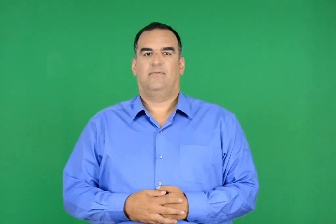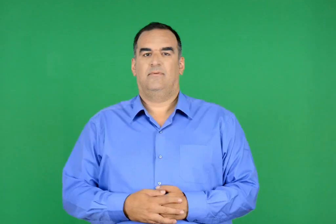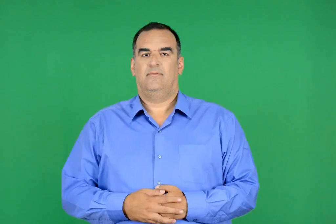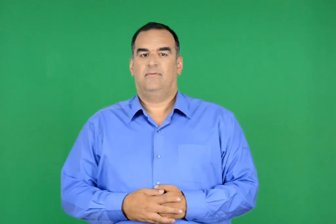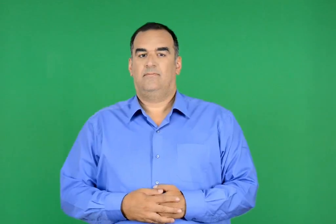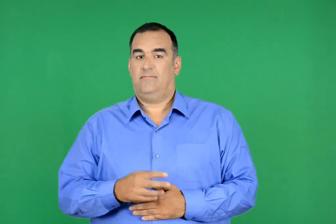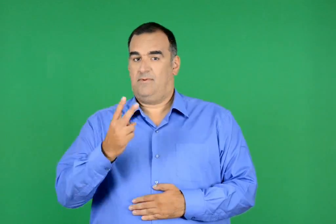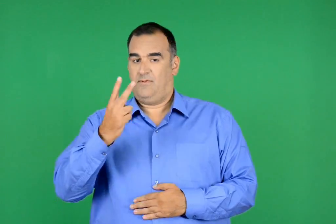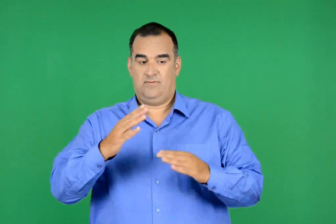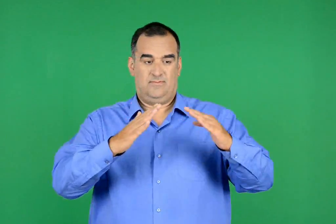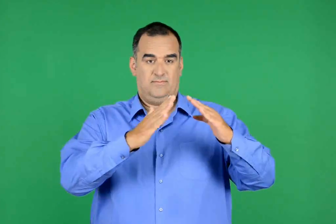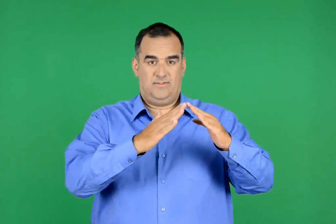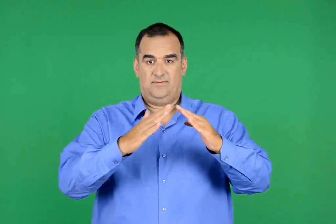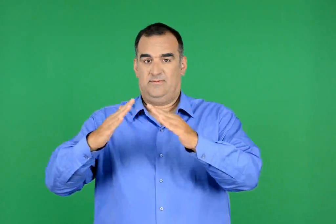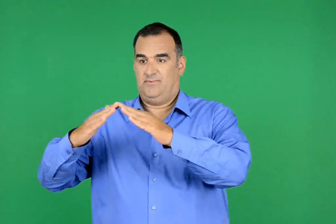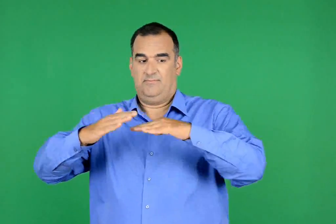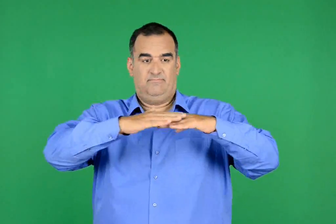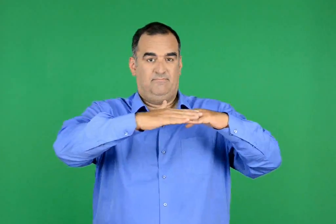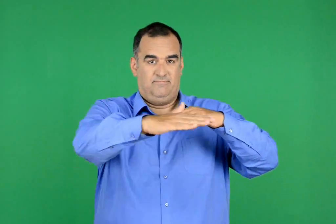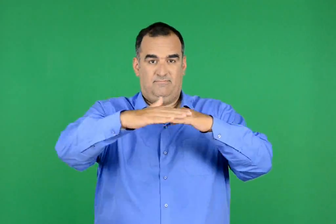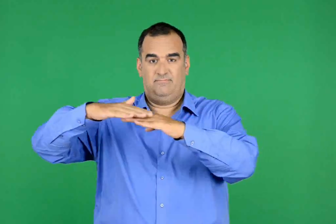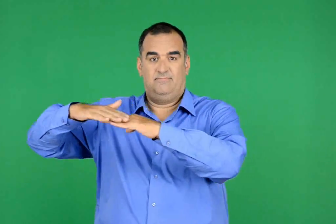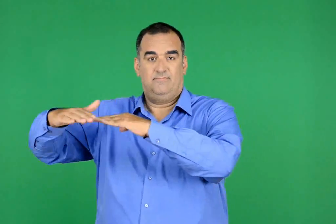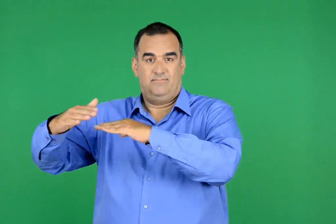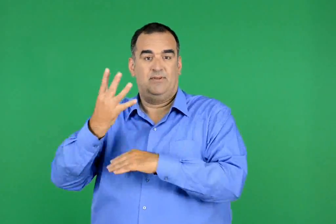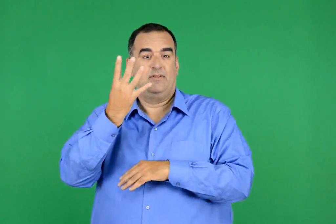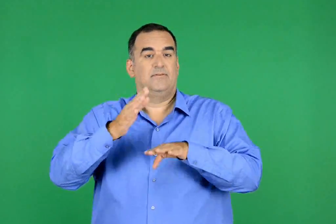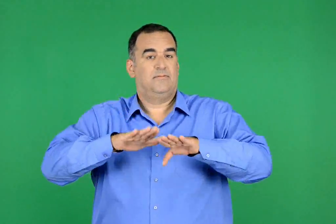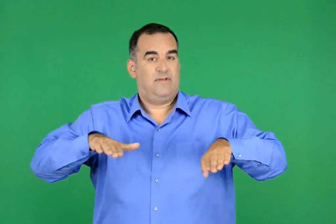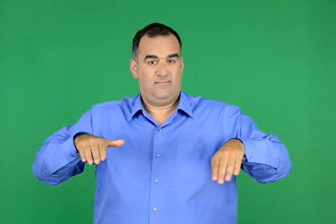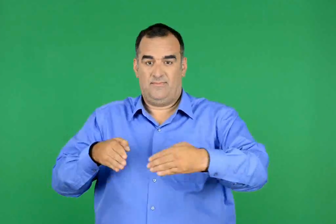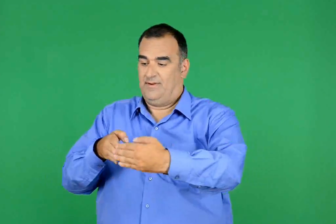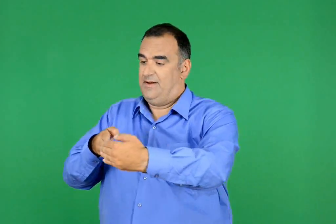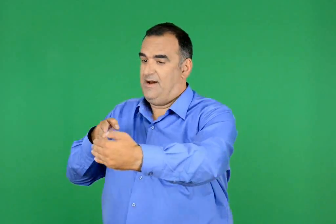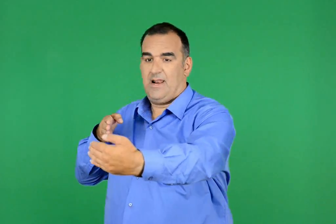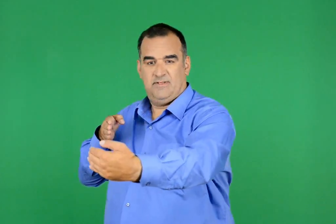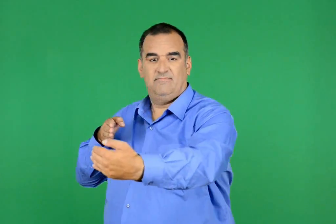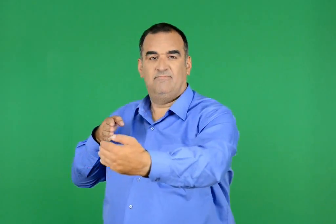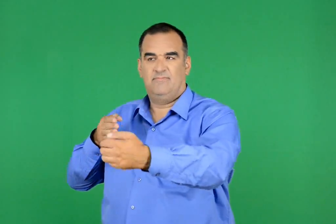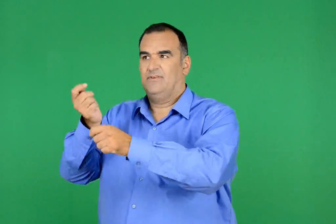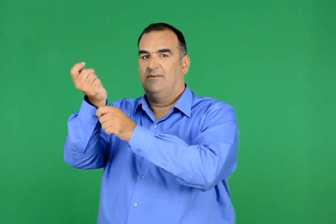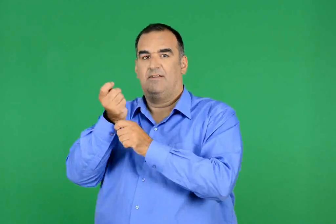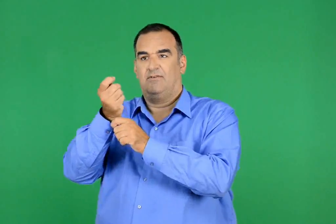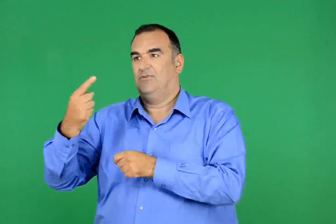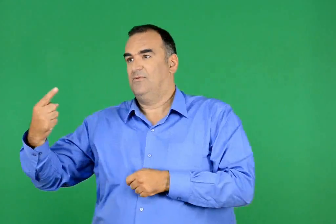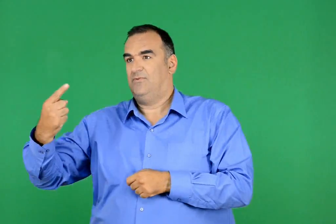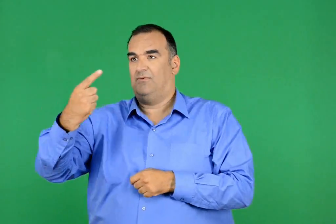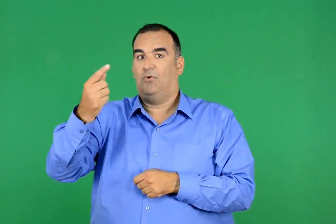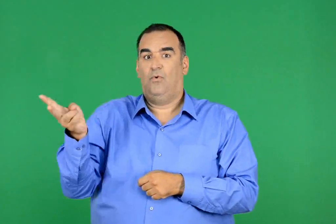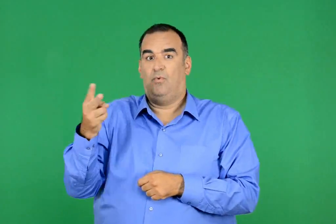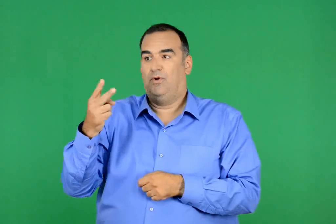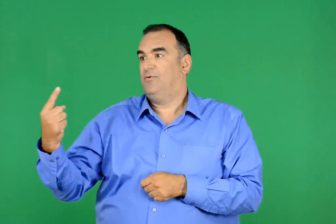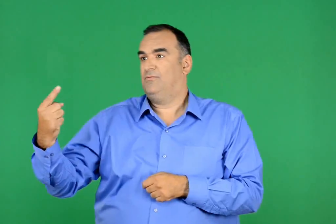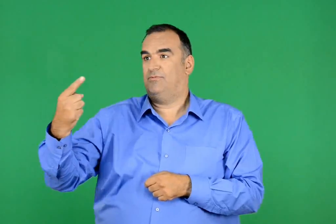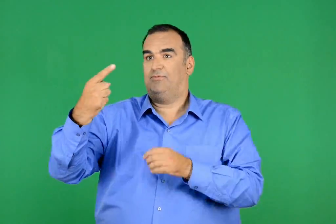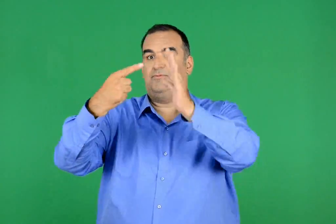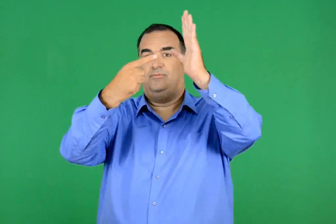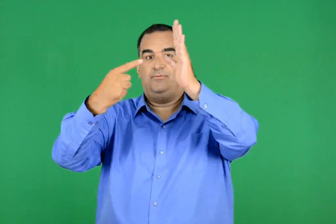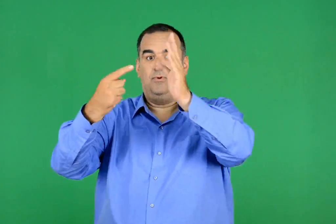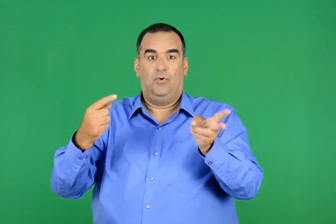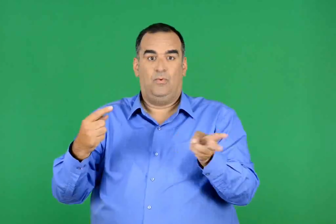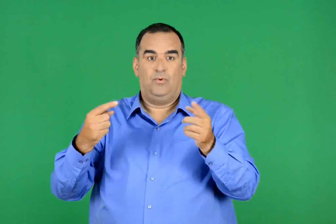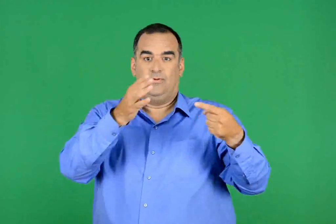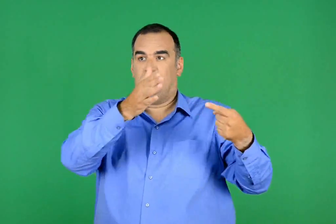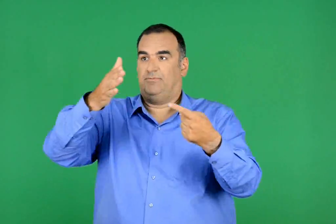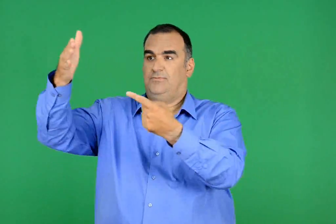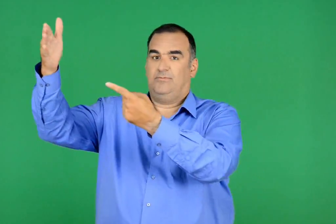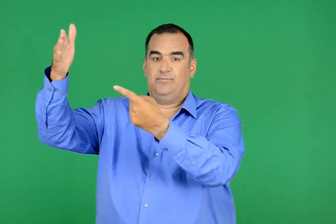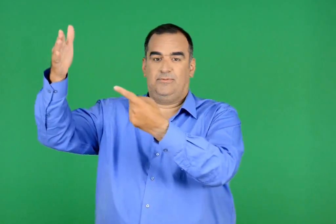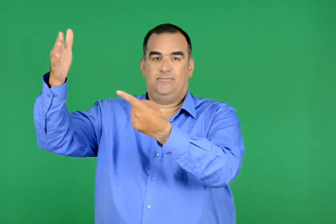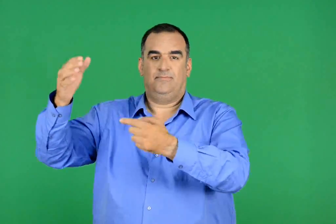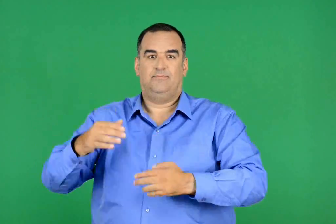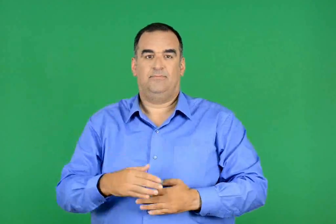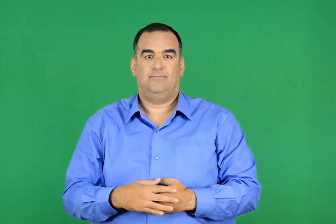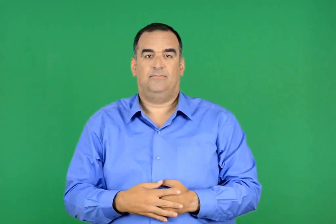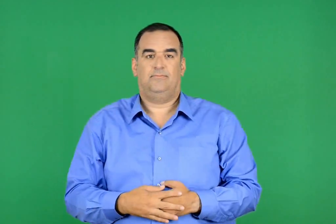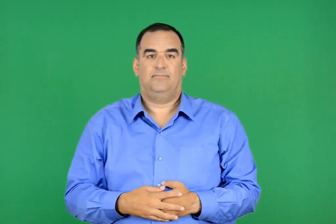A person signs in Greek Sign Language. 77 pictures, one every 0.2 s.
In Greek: δυο ταράτσες , τέσσερα παιδιά , μια γραμμή ανάμεσά τους κι ένας χαρταετός κάθε φορά που φυσά από νότο ή από βορρά
